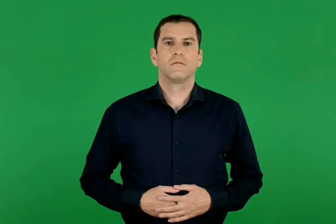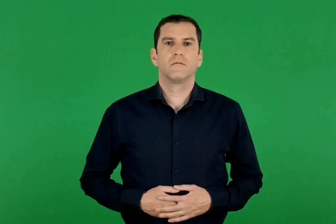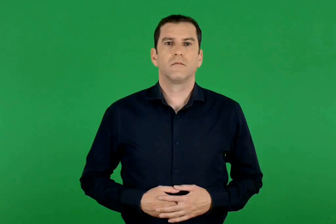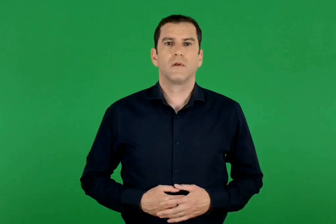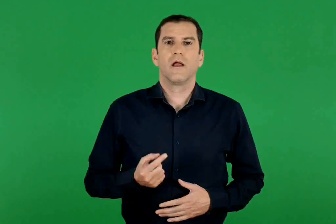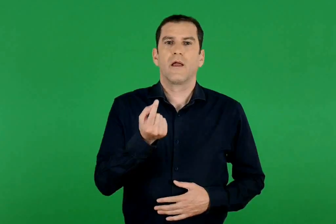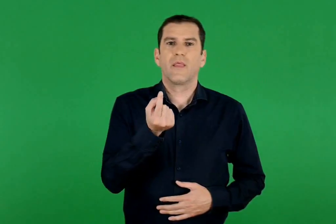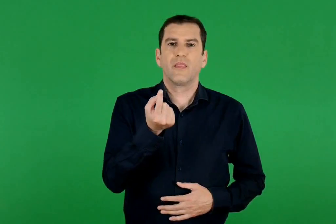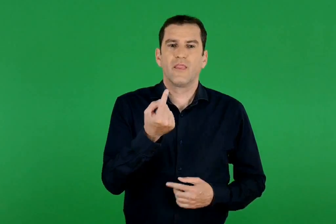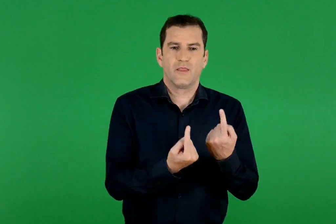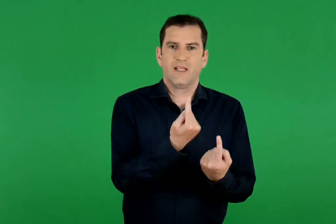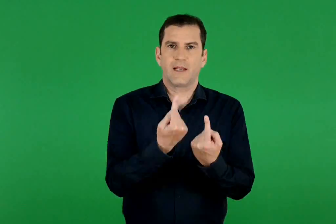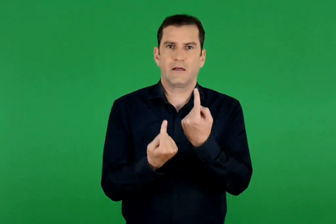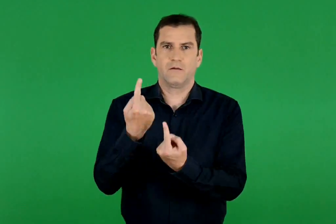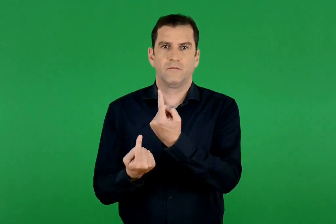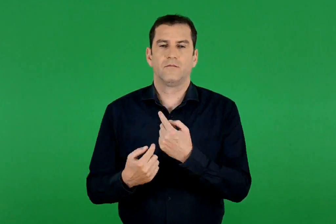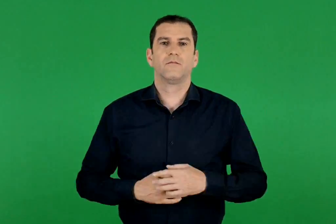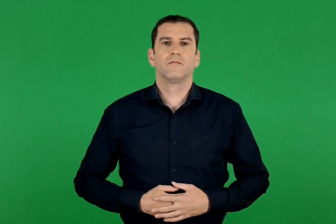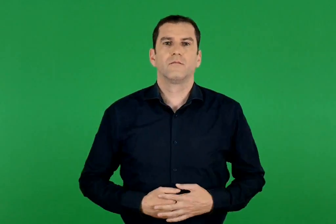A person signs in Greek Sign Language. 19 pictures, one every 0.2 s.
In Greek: δημητριακά
